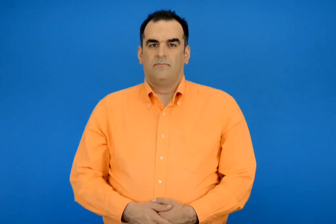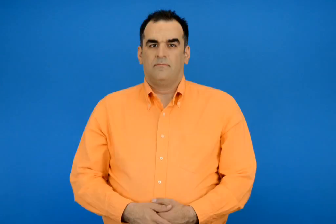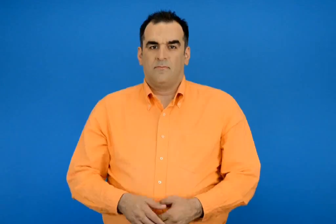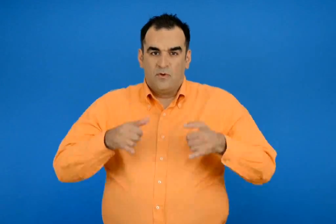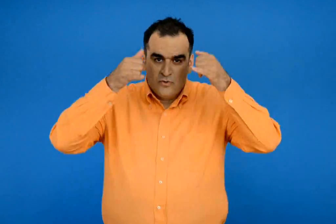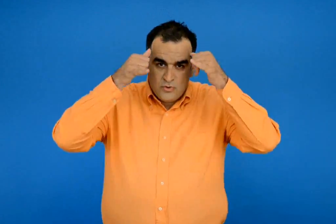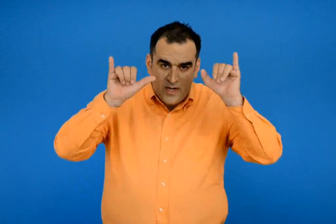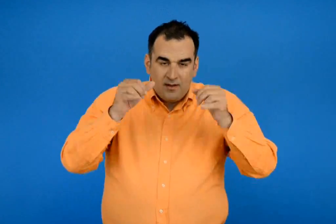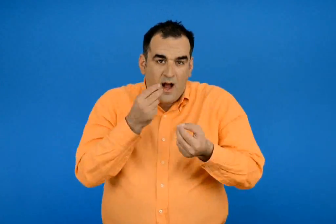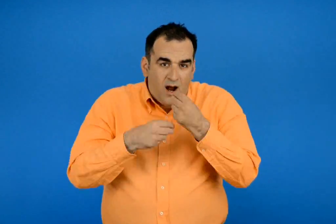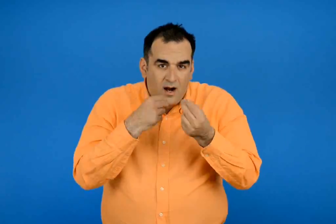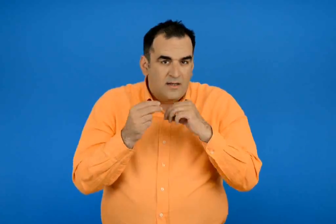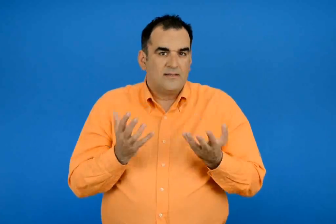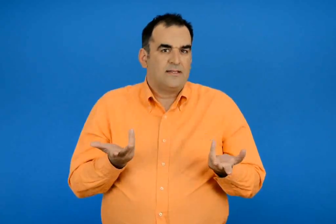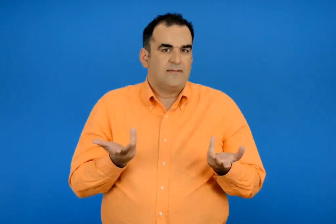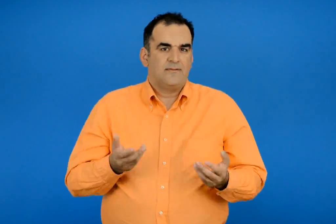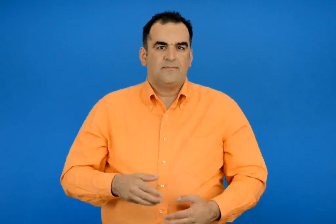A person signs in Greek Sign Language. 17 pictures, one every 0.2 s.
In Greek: τι τρώνε τα ζώα
